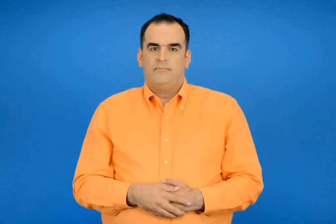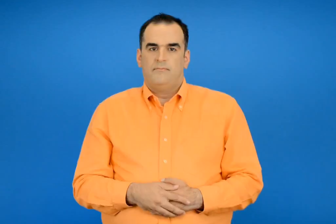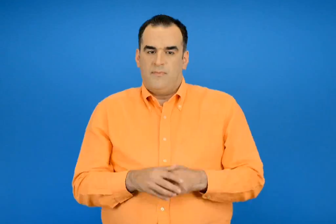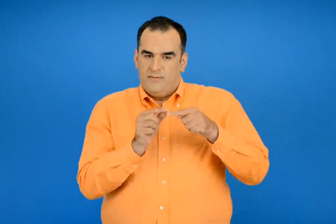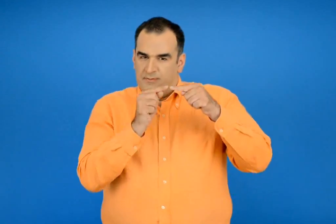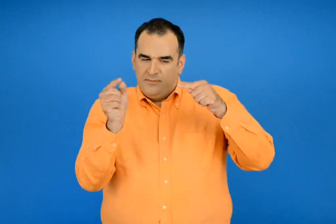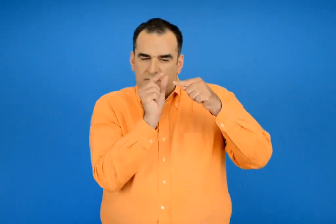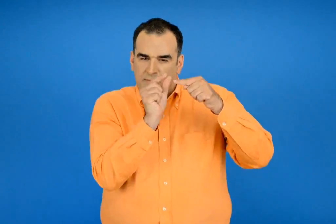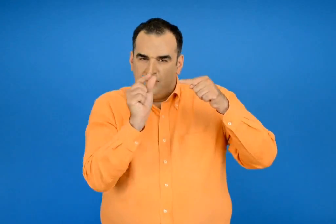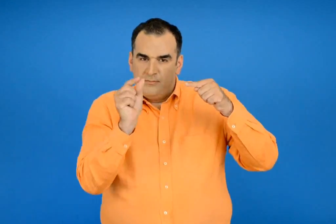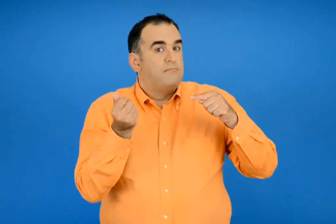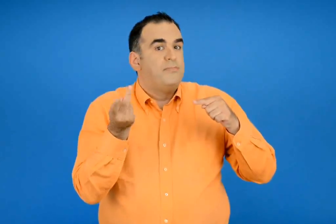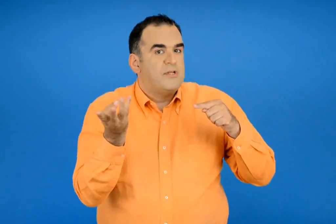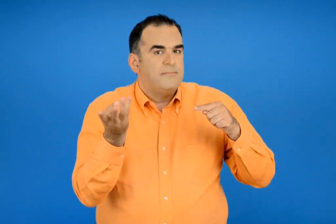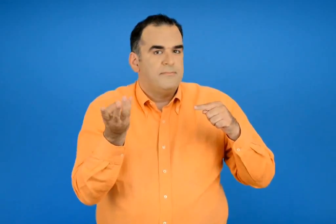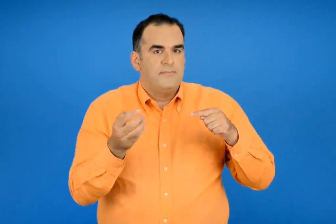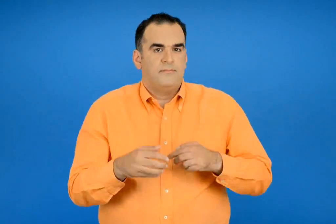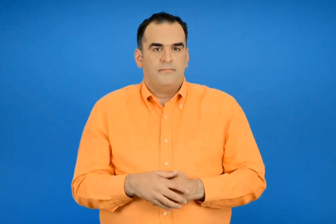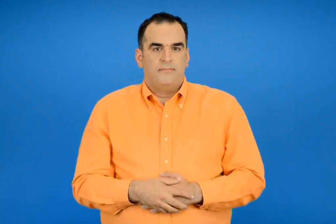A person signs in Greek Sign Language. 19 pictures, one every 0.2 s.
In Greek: πόσα εκατοστόμετρα είναι ;
